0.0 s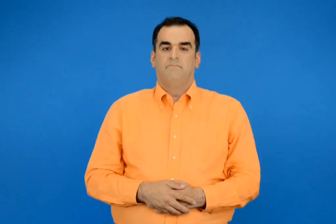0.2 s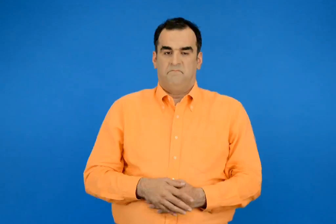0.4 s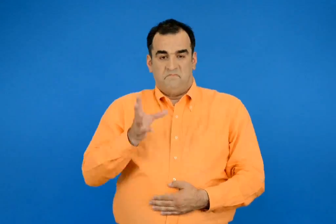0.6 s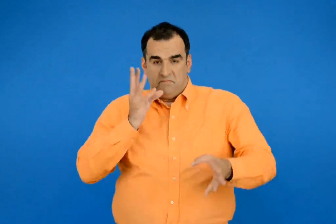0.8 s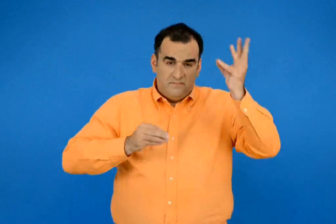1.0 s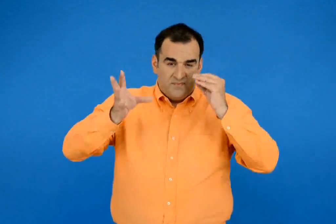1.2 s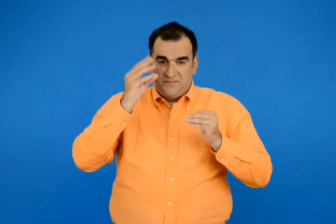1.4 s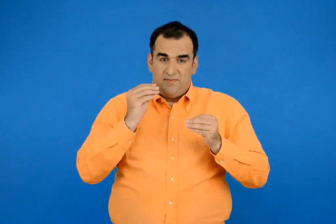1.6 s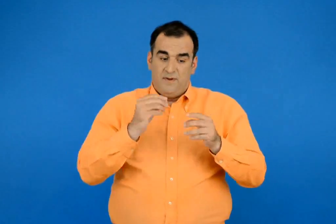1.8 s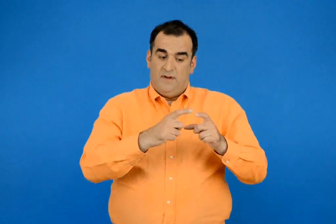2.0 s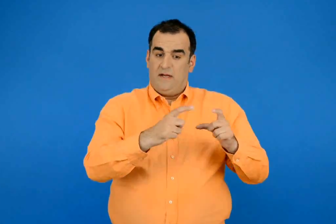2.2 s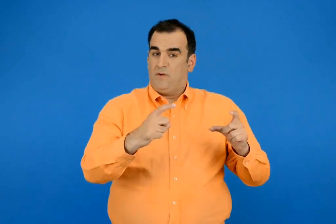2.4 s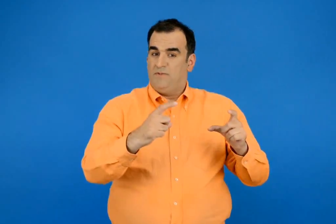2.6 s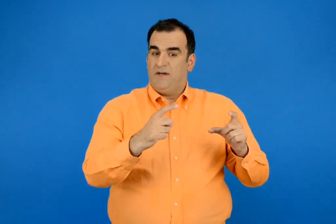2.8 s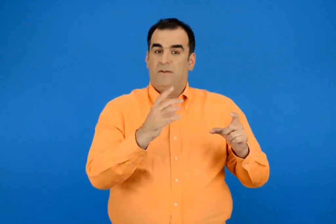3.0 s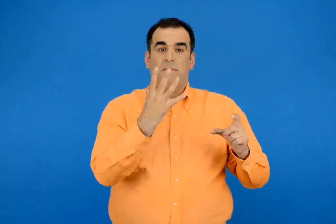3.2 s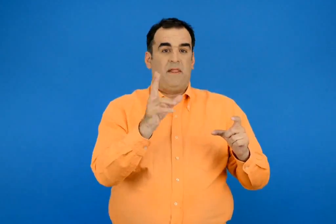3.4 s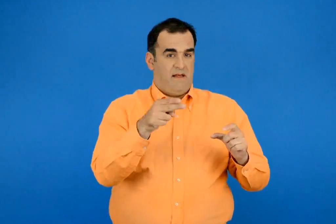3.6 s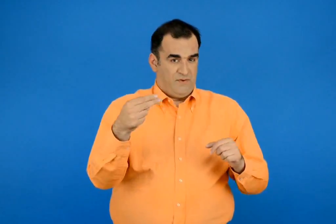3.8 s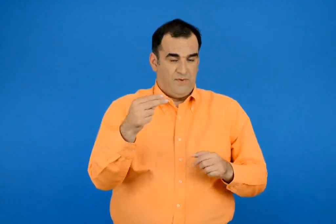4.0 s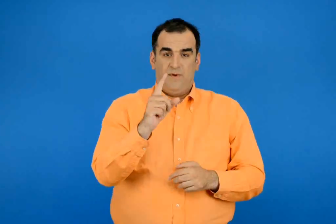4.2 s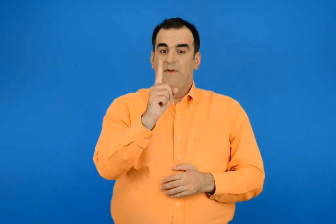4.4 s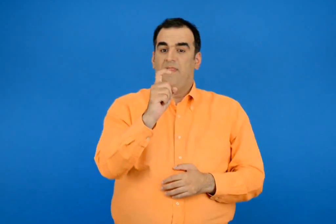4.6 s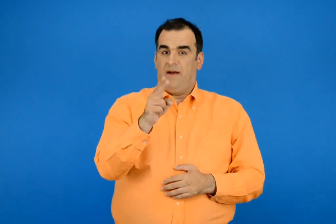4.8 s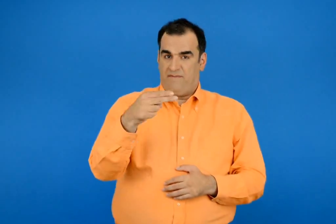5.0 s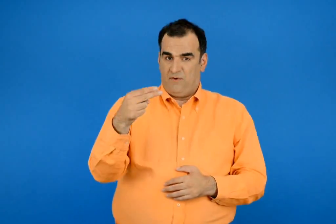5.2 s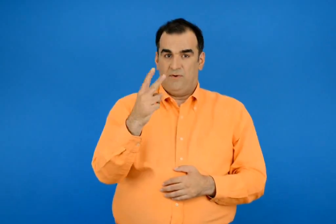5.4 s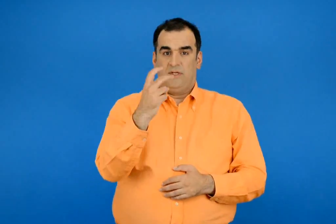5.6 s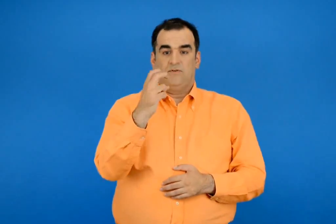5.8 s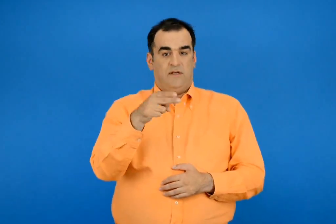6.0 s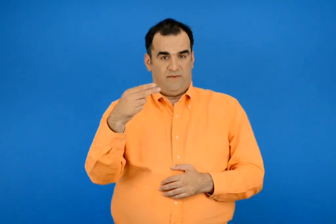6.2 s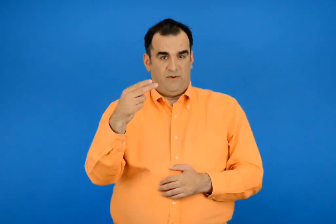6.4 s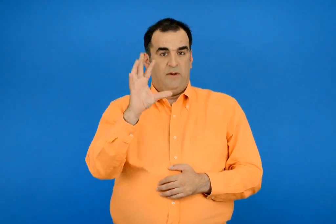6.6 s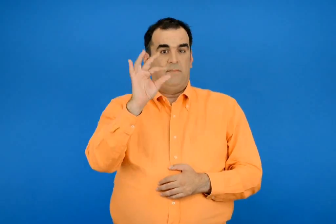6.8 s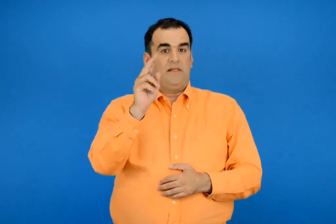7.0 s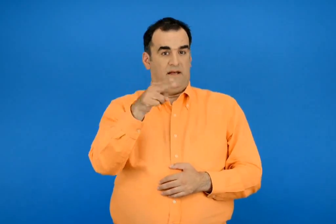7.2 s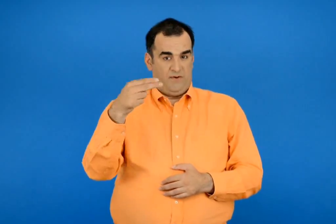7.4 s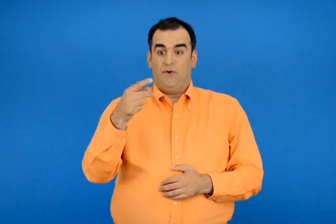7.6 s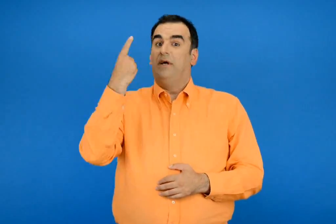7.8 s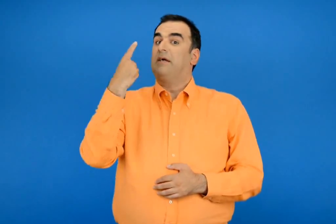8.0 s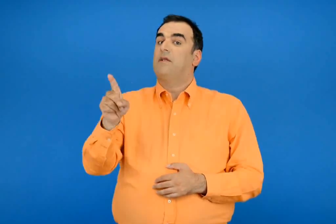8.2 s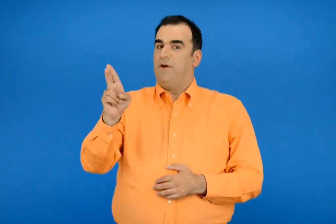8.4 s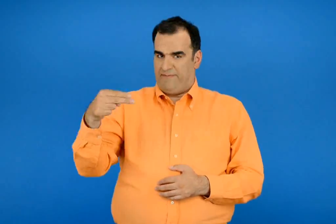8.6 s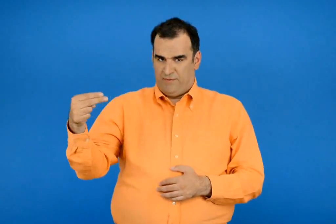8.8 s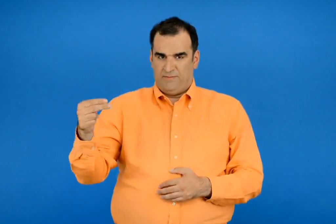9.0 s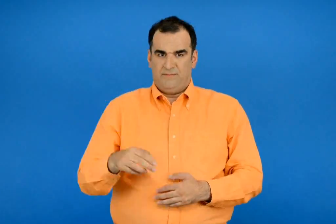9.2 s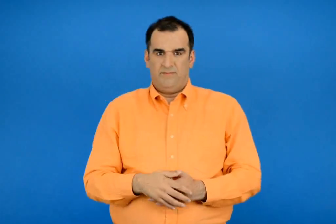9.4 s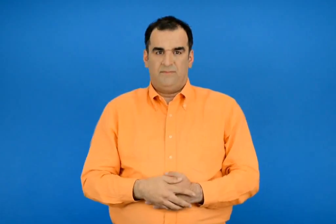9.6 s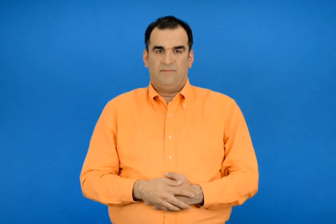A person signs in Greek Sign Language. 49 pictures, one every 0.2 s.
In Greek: γνωρίζω τα χαρτονομίσματα των 5 10 20 50 και 100 ευρώ
